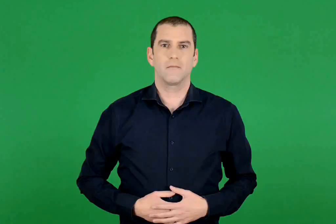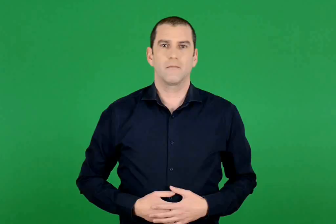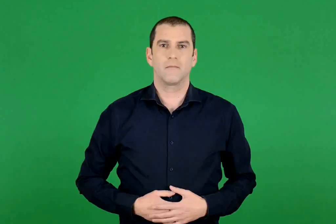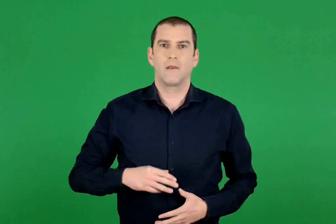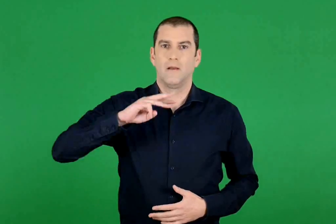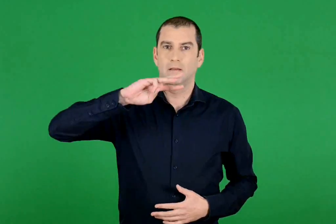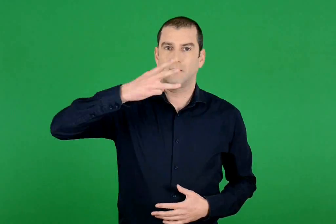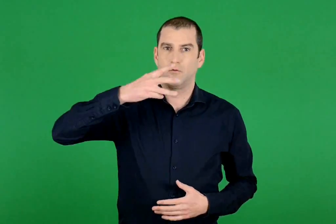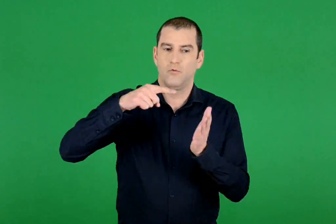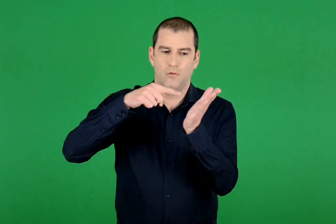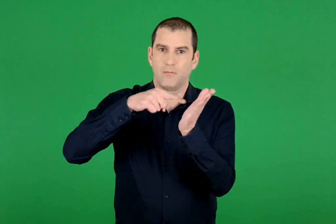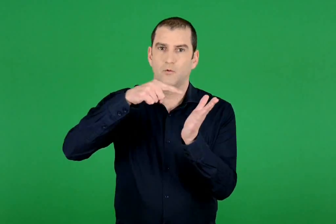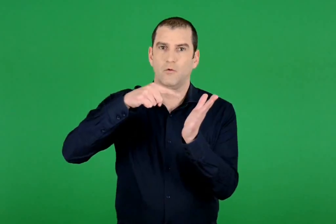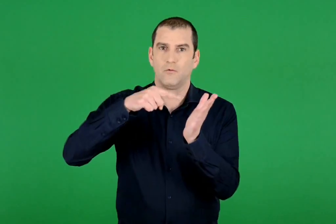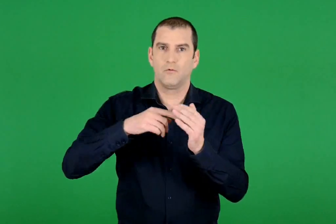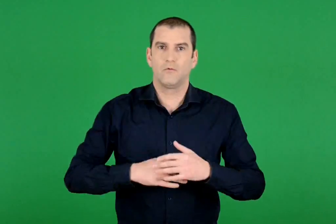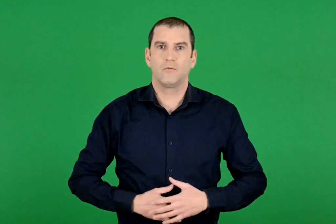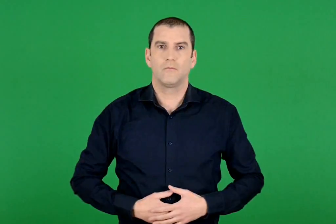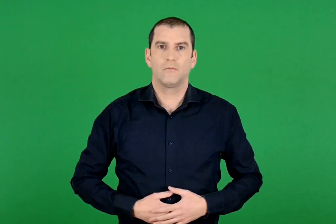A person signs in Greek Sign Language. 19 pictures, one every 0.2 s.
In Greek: 3ο πλήκτρο
